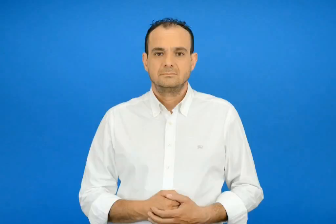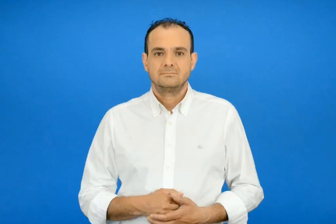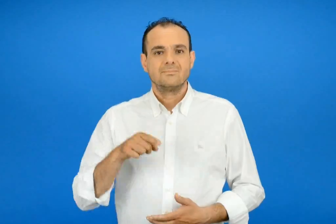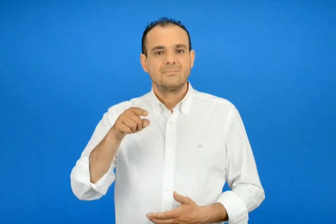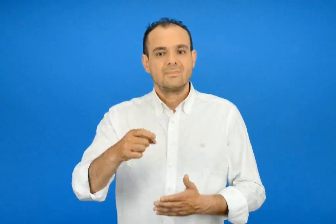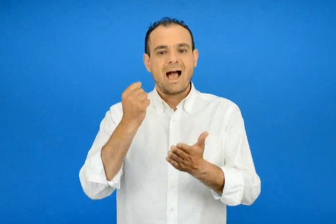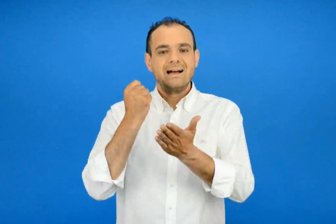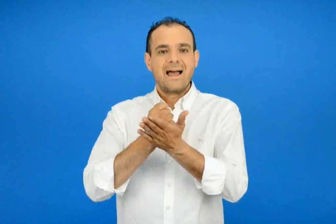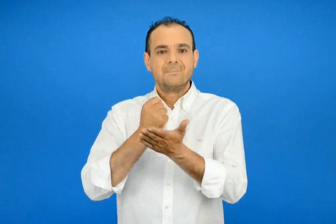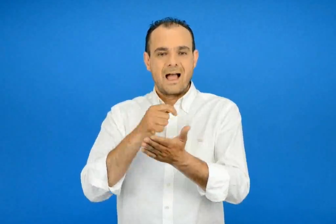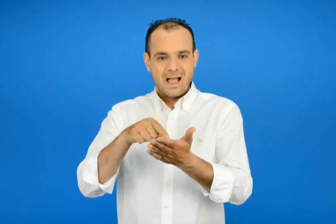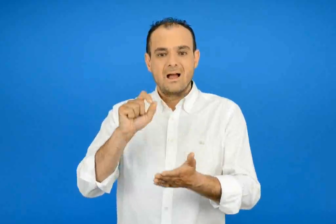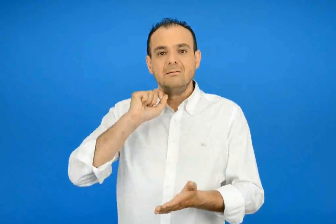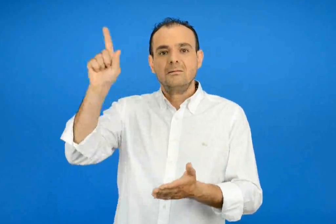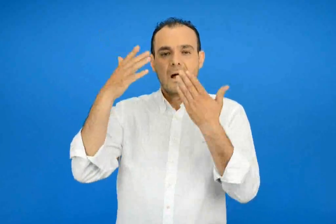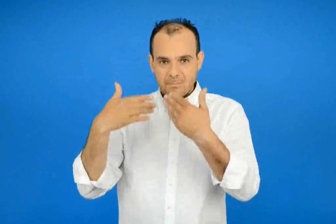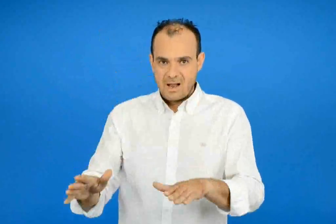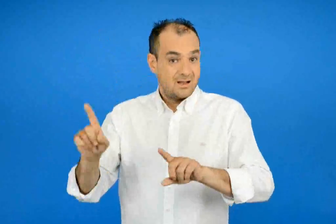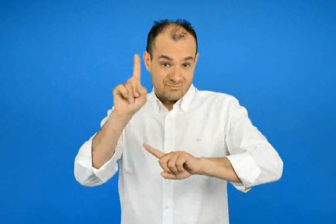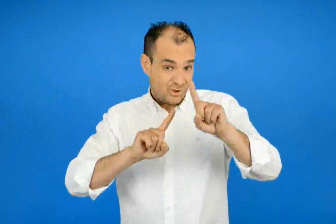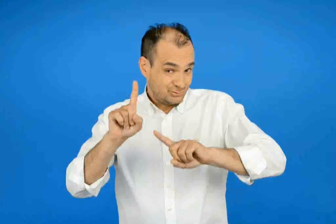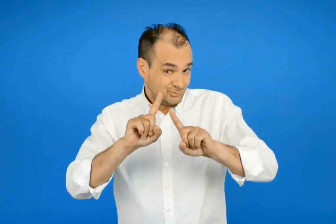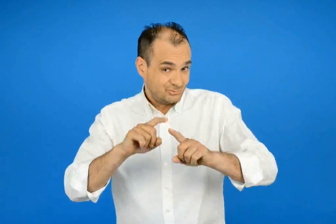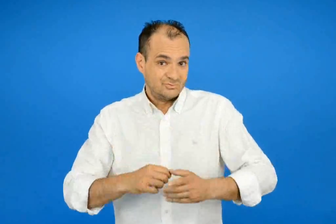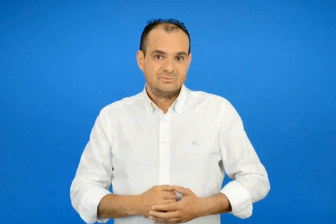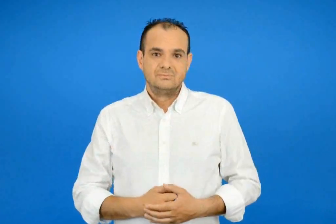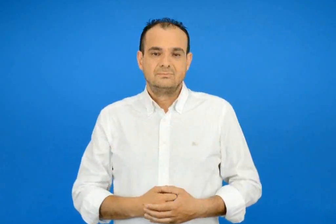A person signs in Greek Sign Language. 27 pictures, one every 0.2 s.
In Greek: ποιός έστειλε αυτό το γράμμα ;
